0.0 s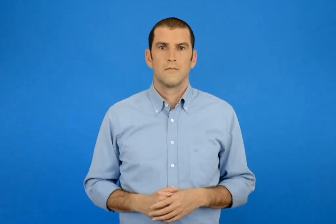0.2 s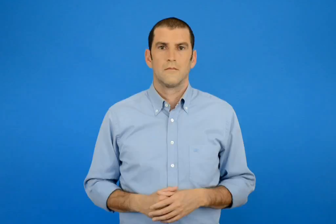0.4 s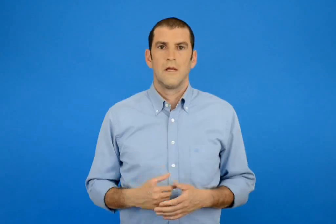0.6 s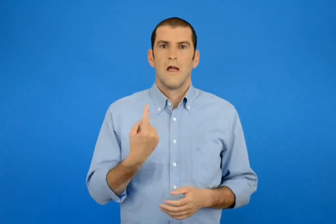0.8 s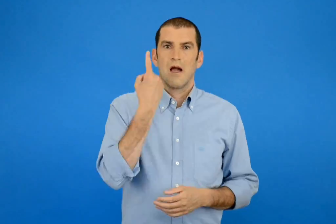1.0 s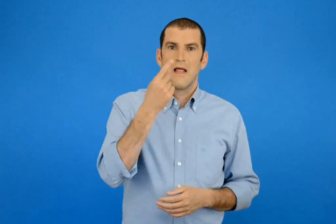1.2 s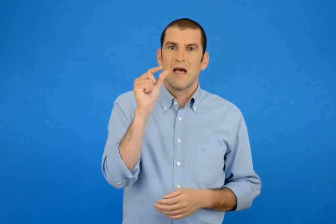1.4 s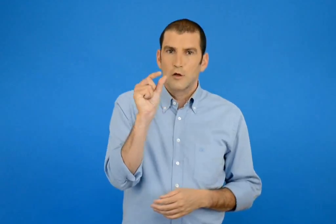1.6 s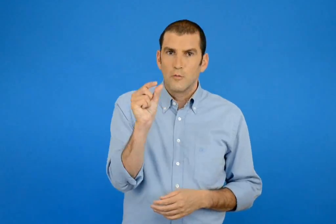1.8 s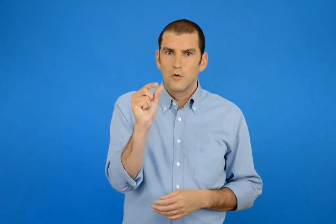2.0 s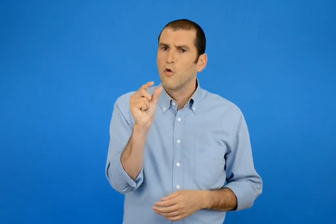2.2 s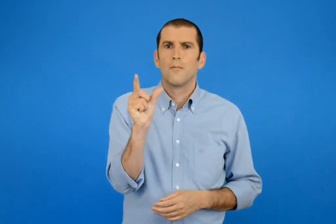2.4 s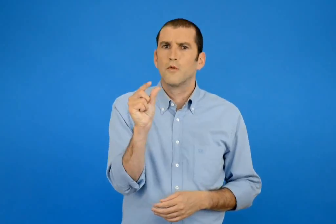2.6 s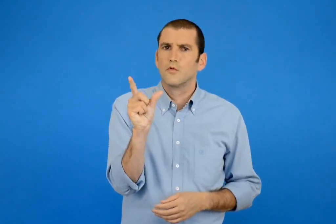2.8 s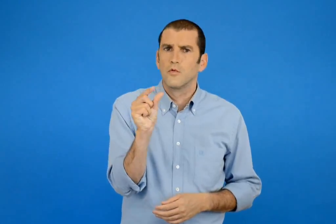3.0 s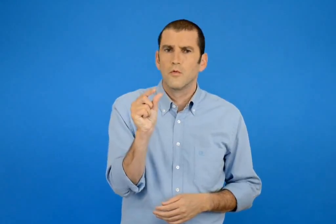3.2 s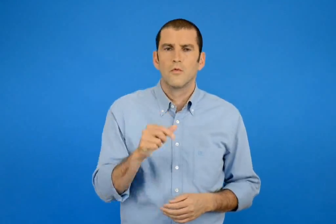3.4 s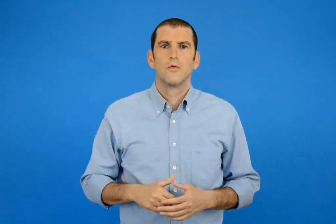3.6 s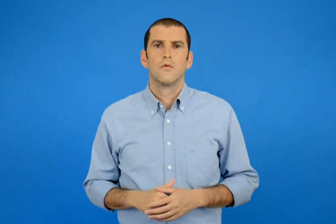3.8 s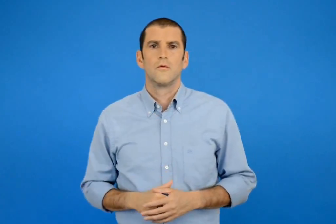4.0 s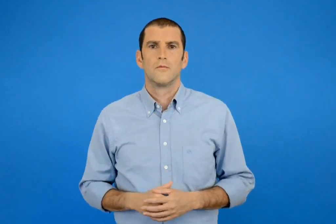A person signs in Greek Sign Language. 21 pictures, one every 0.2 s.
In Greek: πόσο είναι ένα εκατοστόμετρο ;
